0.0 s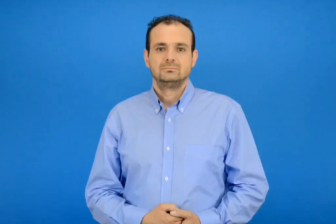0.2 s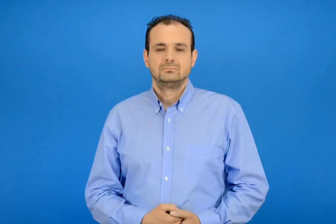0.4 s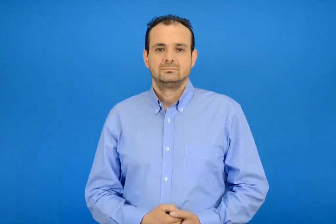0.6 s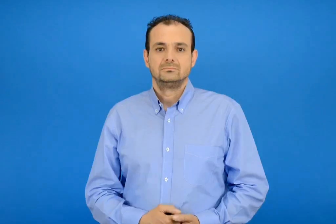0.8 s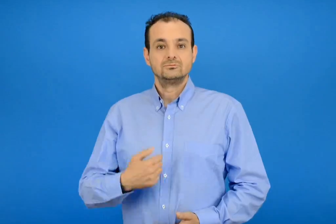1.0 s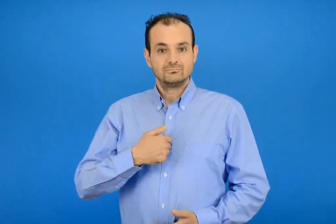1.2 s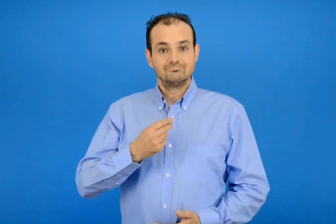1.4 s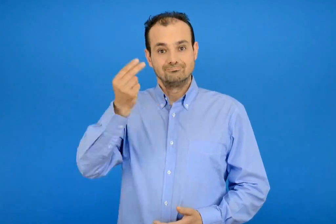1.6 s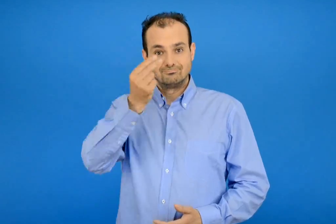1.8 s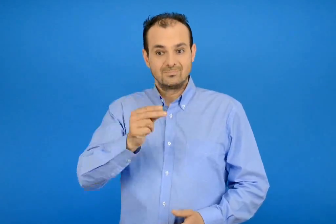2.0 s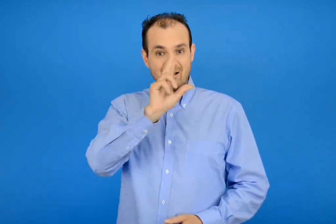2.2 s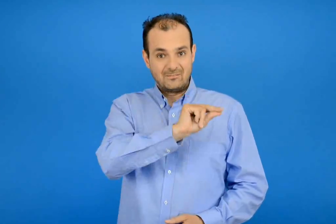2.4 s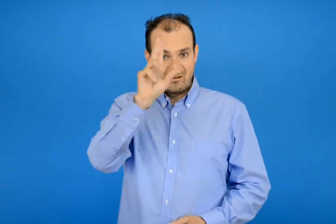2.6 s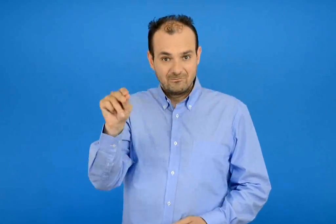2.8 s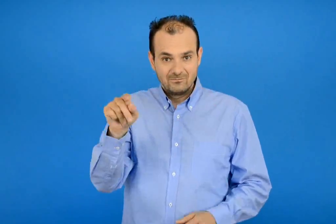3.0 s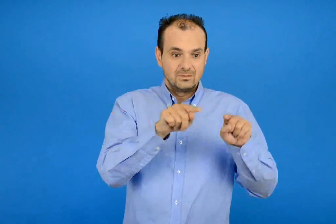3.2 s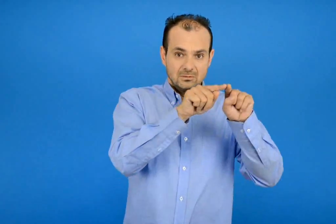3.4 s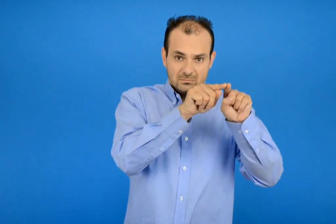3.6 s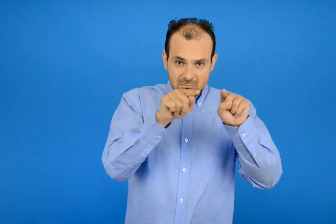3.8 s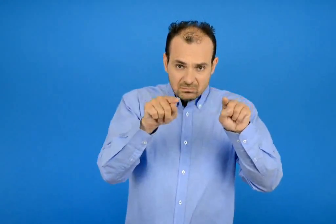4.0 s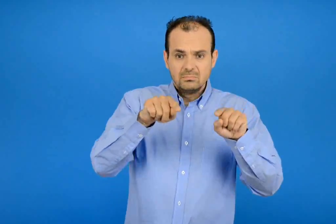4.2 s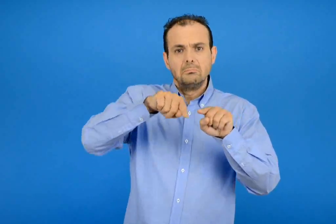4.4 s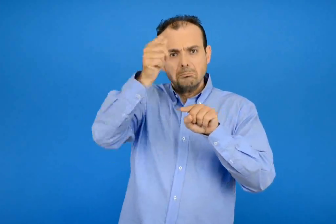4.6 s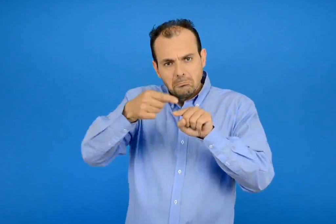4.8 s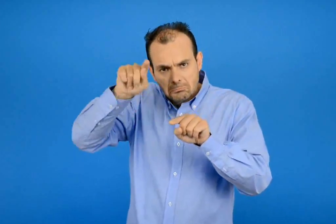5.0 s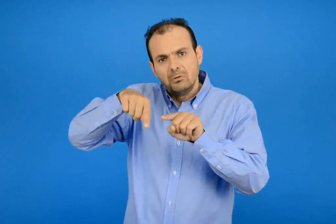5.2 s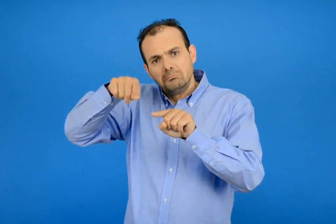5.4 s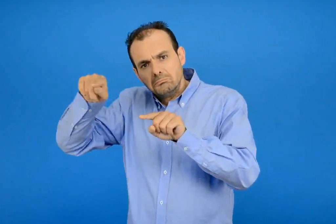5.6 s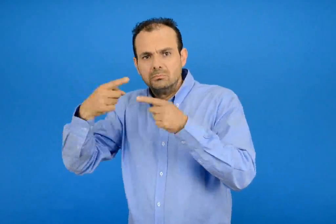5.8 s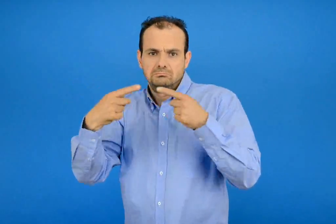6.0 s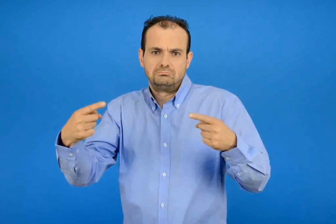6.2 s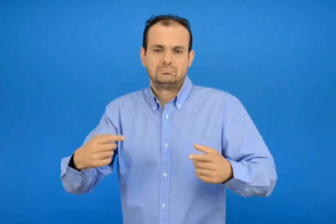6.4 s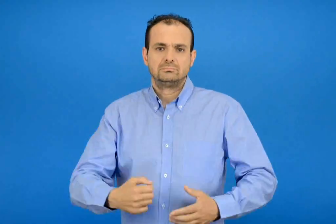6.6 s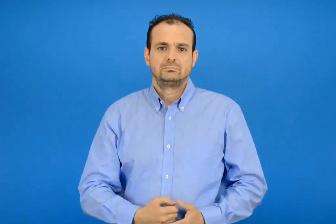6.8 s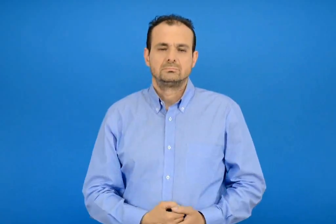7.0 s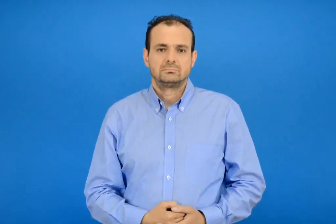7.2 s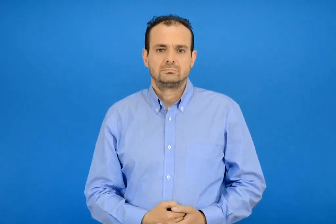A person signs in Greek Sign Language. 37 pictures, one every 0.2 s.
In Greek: σχεδιάζω παρόμοιες γραμμές
